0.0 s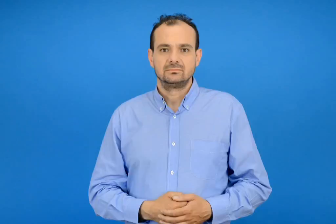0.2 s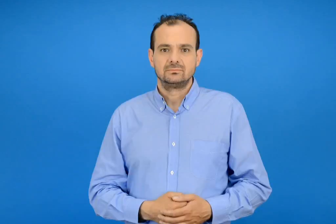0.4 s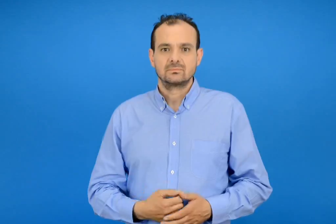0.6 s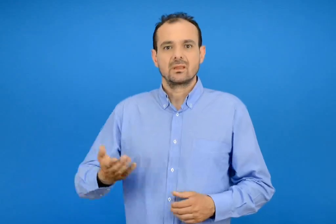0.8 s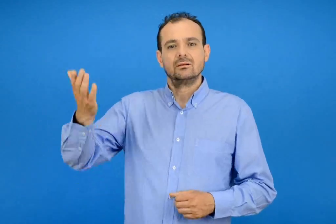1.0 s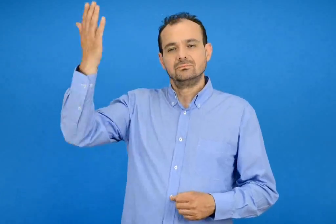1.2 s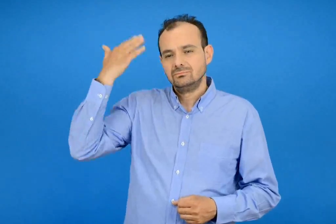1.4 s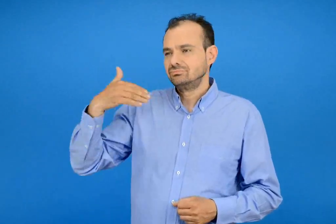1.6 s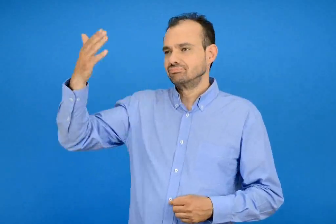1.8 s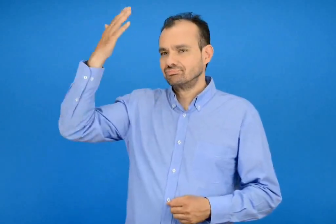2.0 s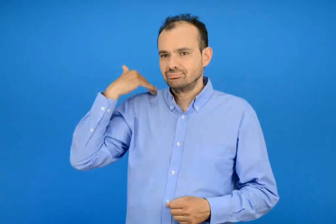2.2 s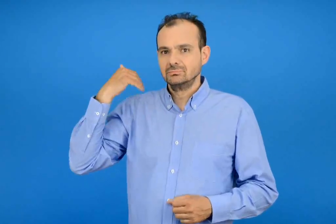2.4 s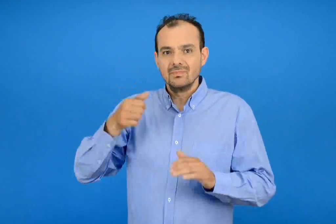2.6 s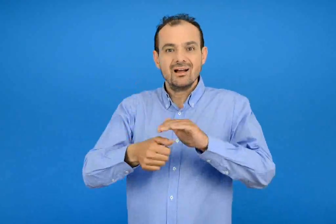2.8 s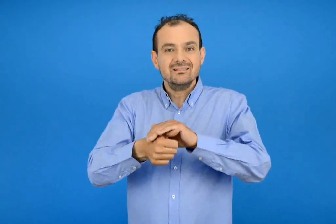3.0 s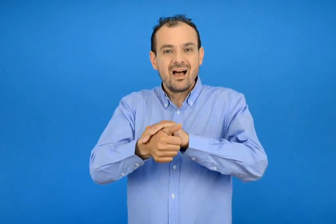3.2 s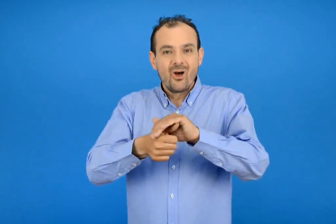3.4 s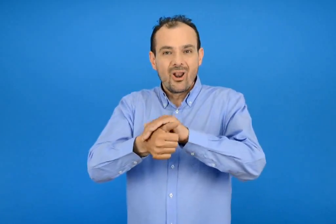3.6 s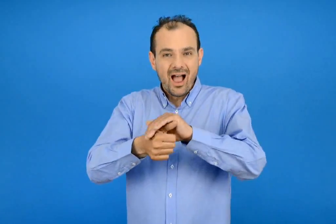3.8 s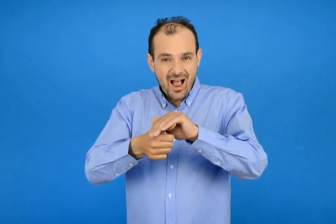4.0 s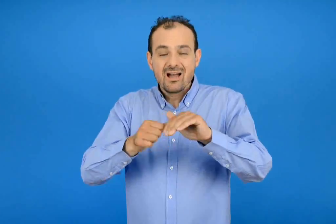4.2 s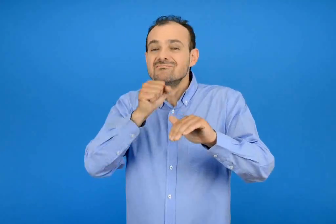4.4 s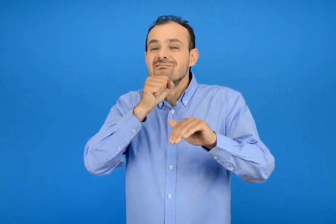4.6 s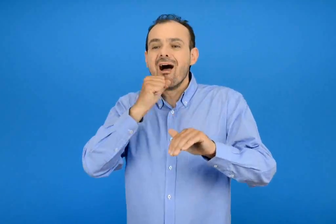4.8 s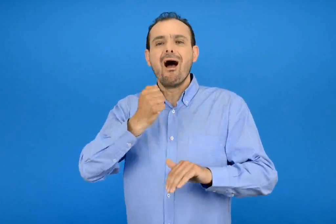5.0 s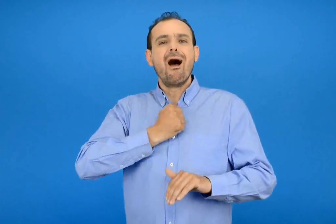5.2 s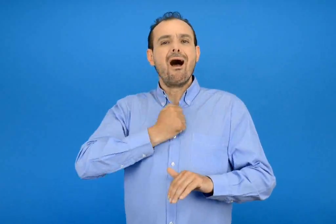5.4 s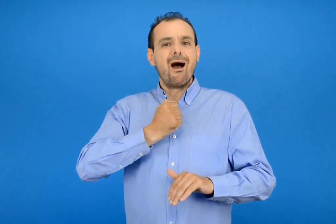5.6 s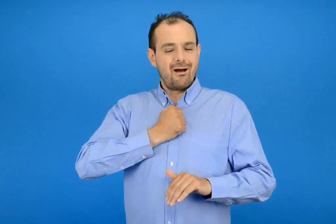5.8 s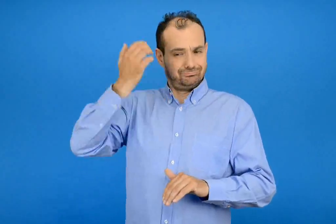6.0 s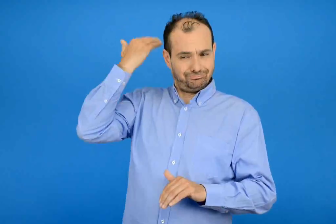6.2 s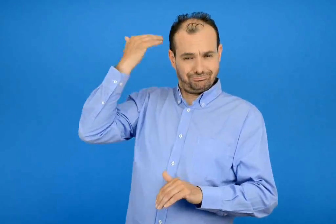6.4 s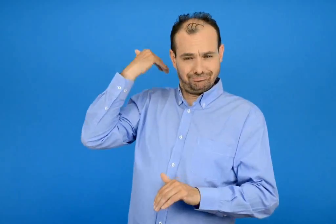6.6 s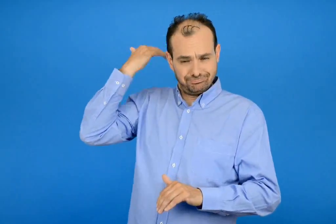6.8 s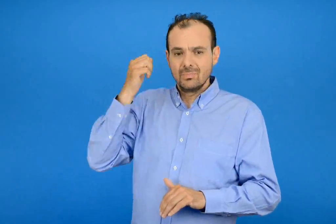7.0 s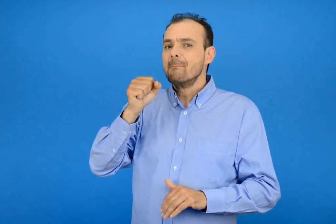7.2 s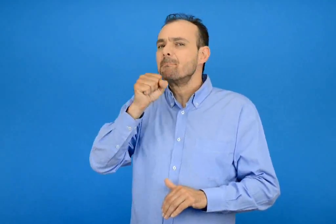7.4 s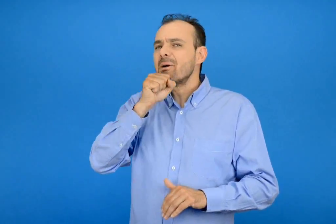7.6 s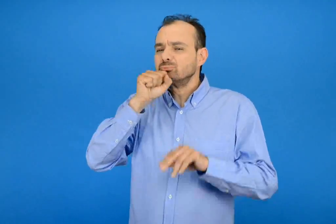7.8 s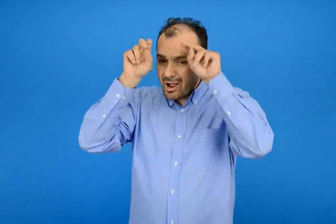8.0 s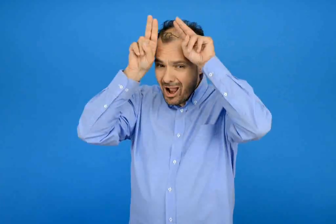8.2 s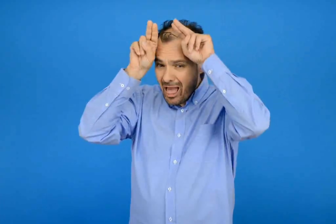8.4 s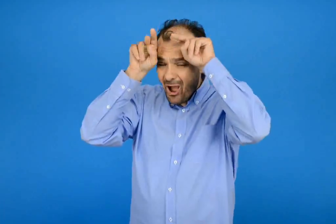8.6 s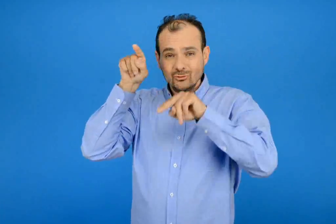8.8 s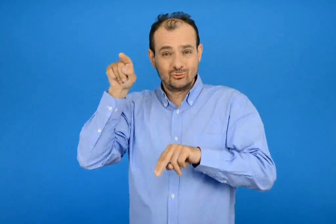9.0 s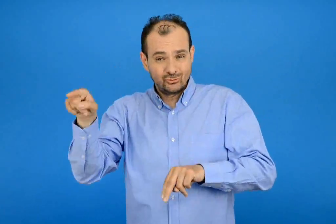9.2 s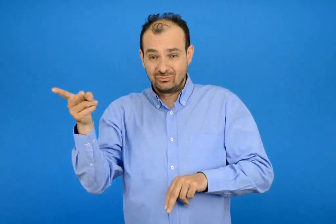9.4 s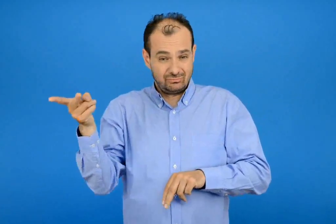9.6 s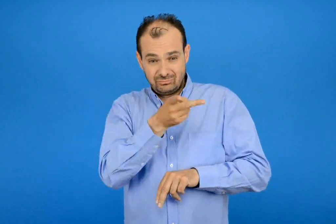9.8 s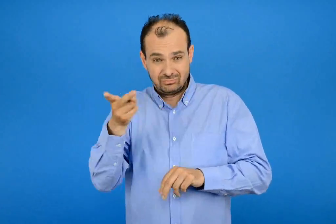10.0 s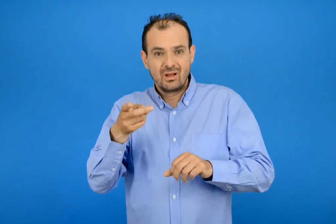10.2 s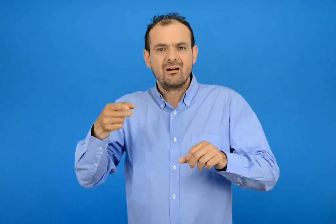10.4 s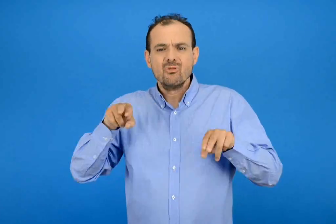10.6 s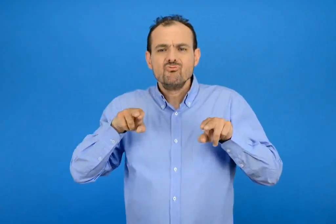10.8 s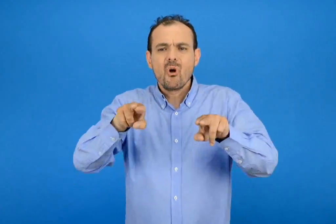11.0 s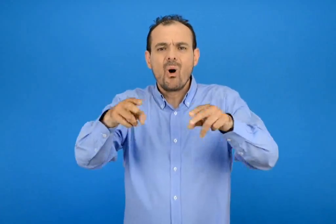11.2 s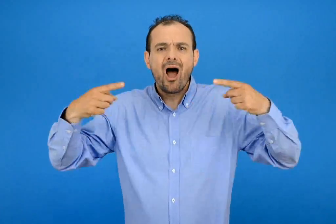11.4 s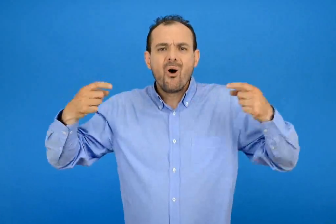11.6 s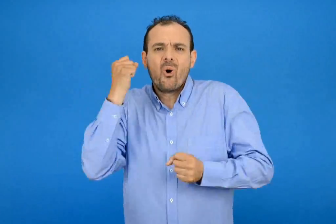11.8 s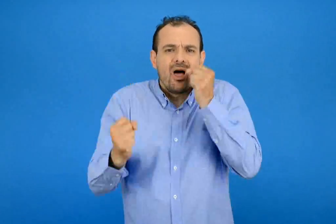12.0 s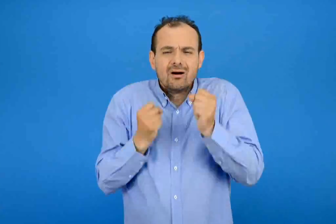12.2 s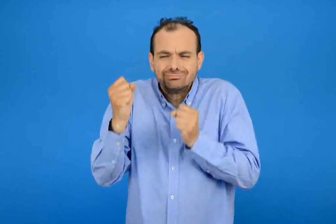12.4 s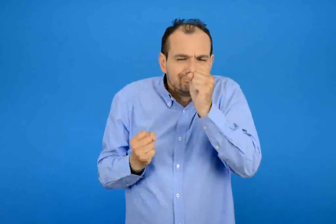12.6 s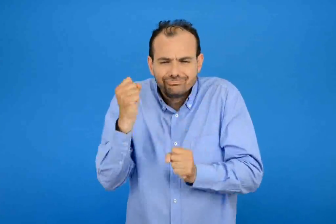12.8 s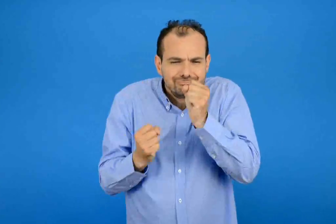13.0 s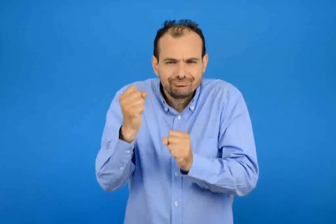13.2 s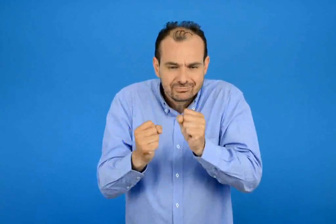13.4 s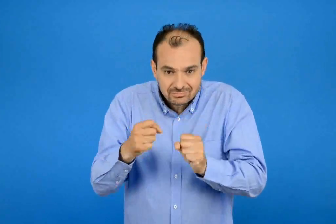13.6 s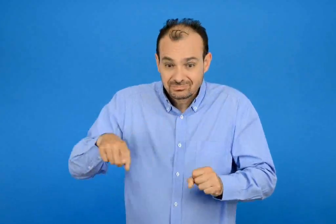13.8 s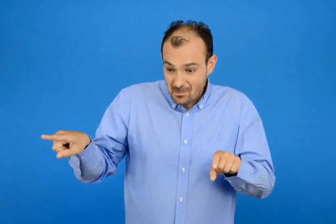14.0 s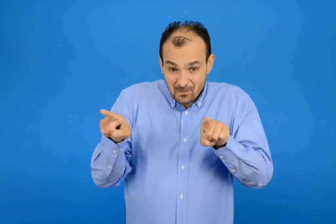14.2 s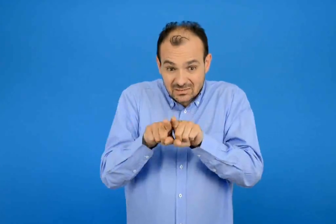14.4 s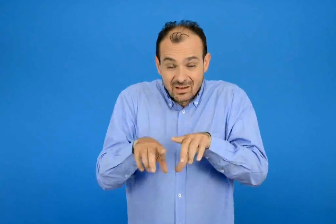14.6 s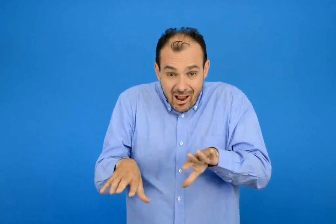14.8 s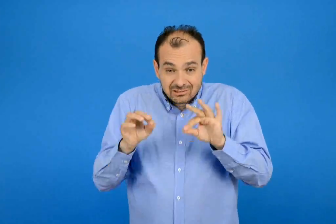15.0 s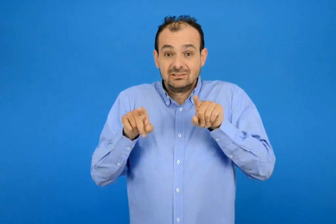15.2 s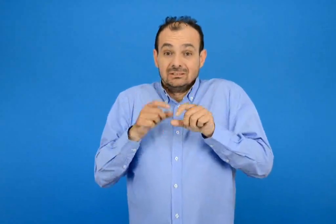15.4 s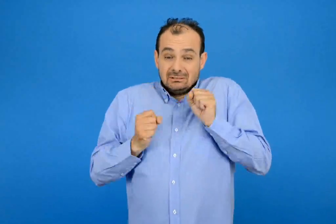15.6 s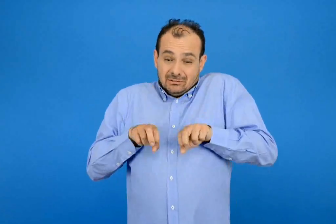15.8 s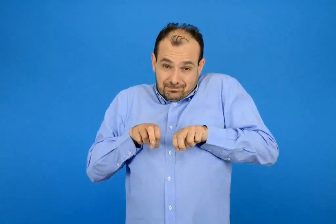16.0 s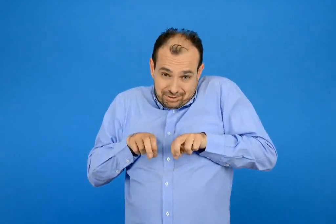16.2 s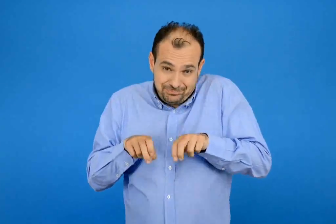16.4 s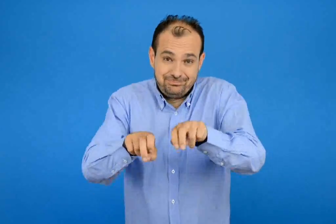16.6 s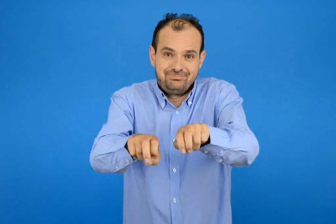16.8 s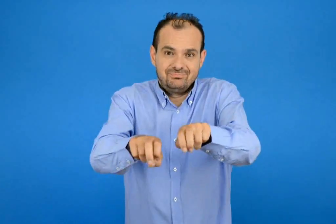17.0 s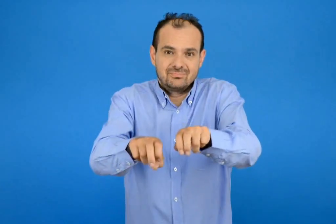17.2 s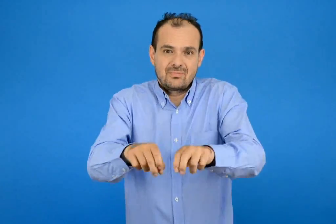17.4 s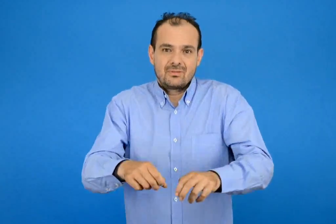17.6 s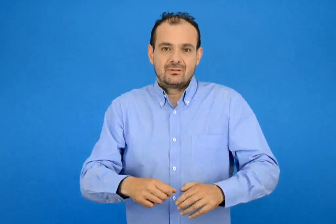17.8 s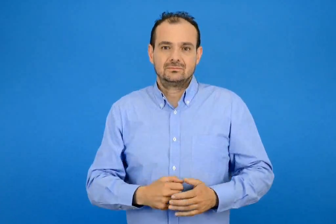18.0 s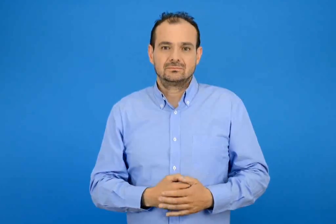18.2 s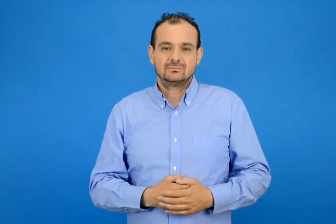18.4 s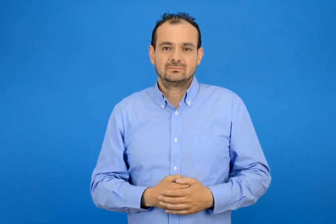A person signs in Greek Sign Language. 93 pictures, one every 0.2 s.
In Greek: κάποτε η γιαγιά μου η χελώνα και ο πάππους του λαγού έτρεξαν σε αγώνα δρόμου ξεκίνησαν μαζί
